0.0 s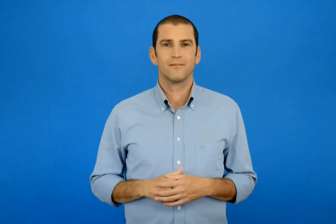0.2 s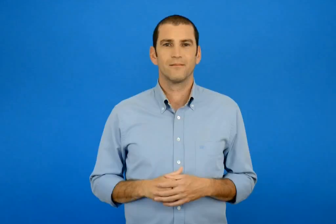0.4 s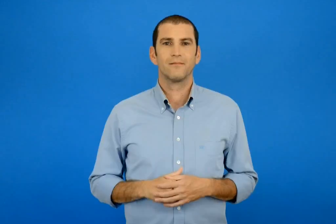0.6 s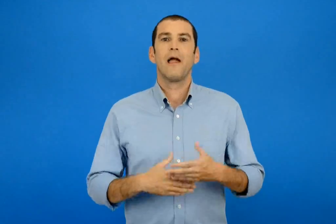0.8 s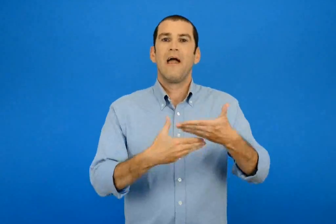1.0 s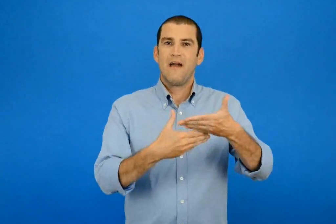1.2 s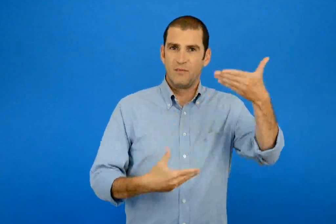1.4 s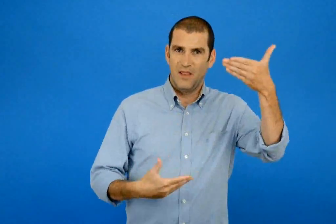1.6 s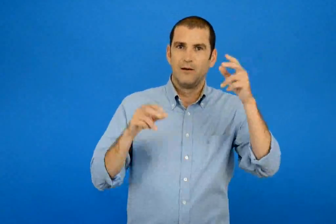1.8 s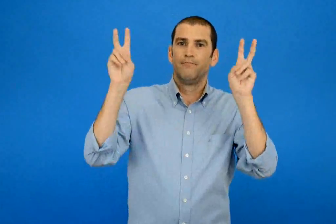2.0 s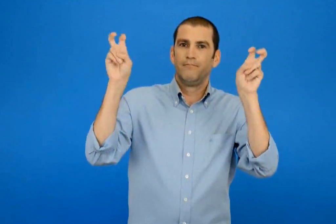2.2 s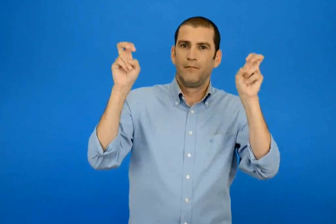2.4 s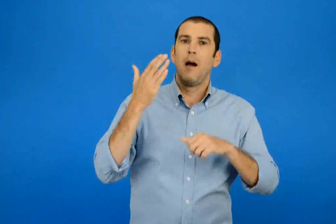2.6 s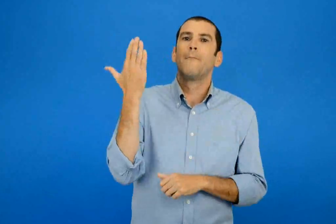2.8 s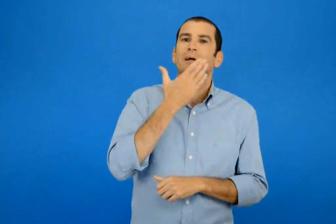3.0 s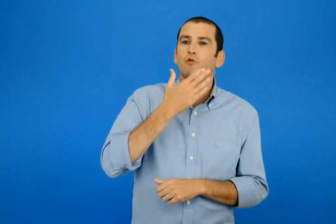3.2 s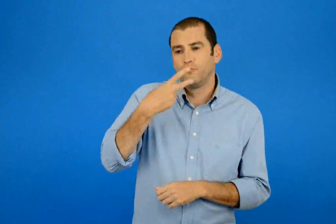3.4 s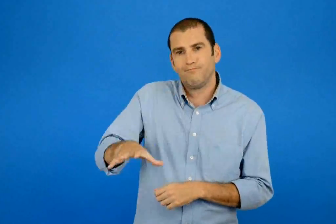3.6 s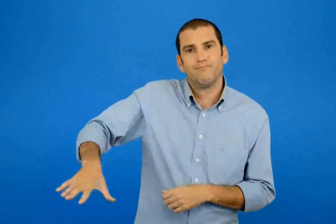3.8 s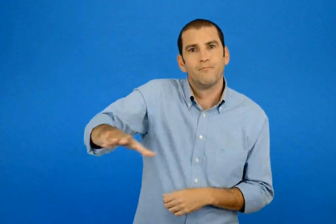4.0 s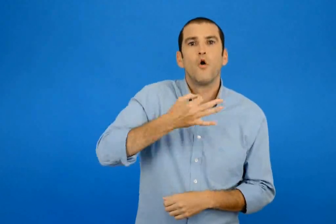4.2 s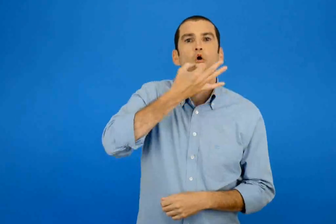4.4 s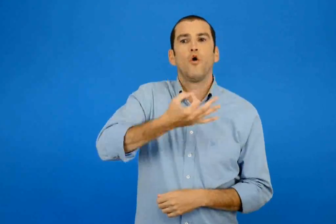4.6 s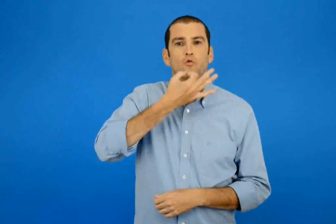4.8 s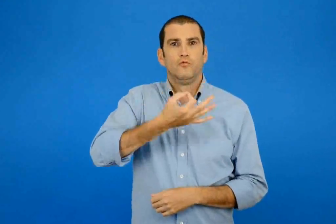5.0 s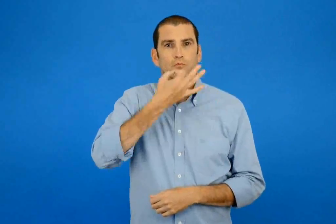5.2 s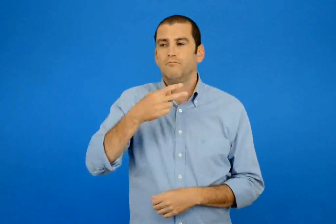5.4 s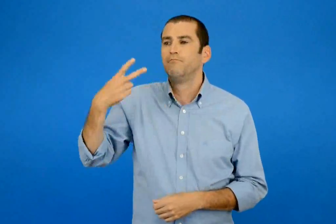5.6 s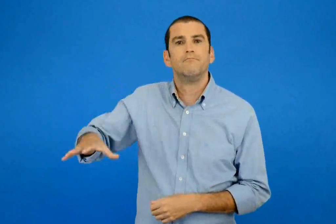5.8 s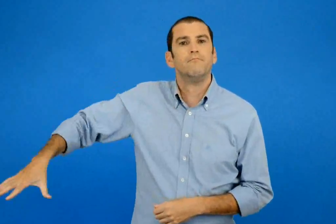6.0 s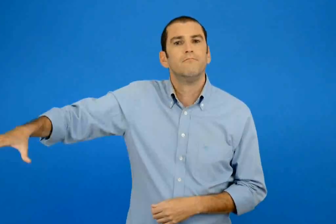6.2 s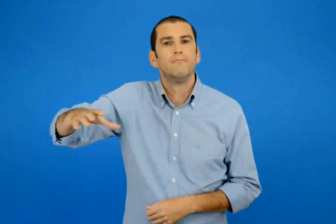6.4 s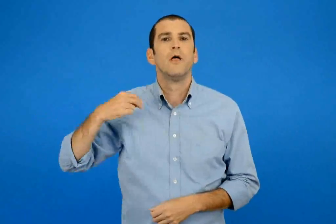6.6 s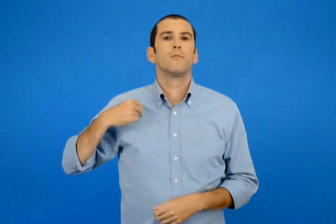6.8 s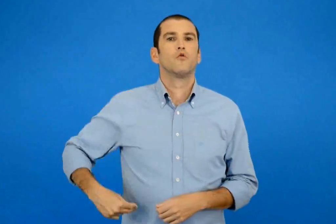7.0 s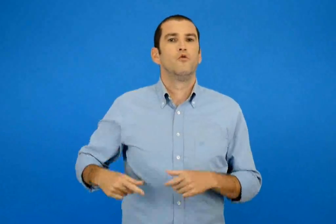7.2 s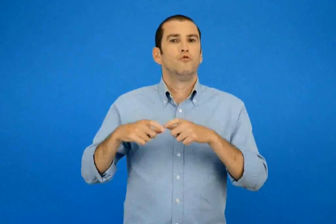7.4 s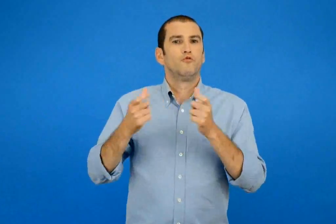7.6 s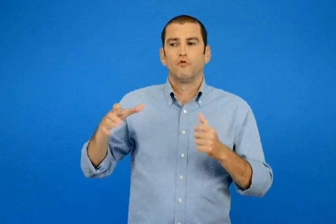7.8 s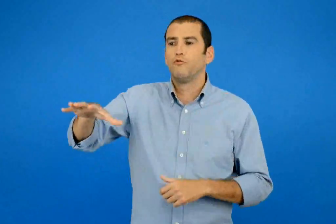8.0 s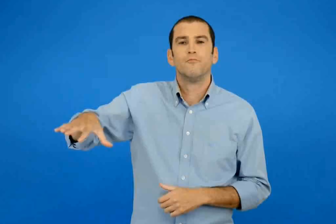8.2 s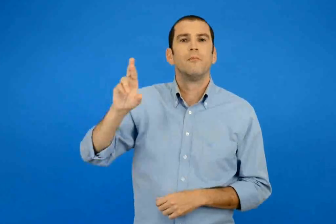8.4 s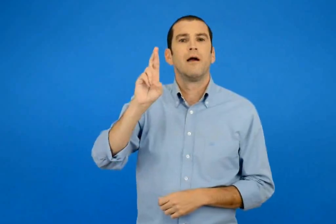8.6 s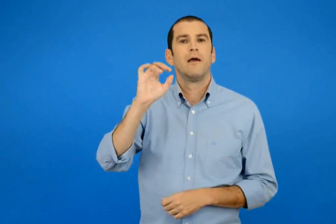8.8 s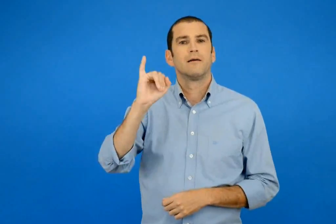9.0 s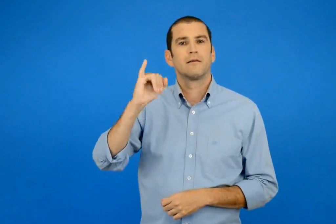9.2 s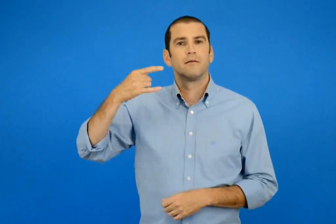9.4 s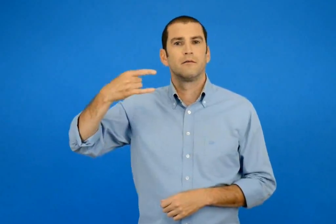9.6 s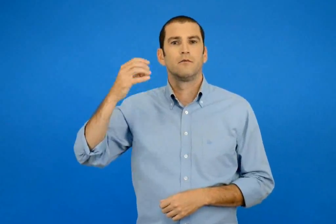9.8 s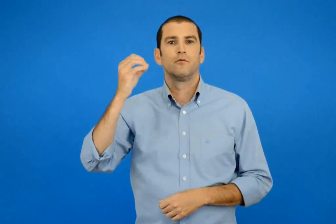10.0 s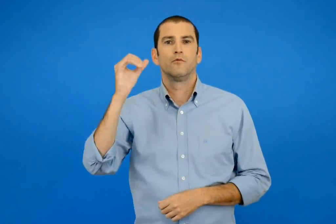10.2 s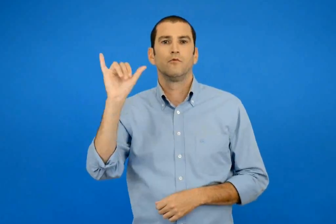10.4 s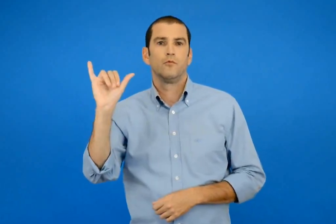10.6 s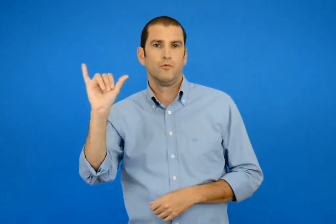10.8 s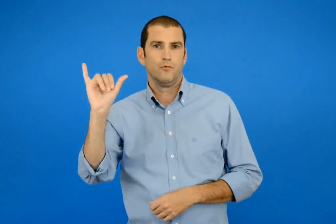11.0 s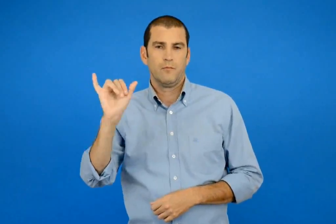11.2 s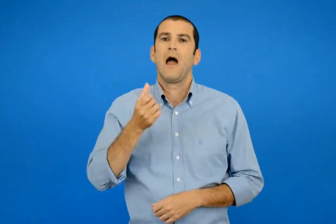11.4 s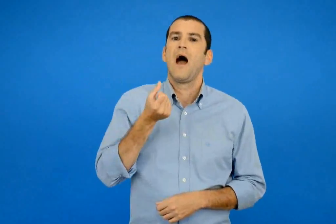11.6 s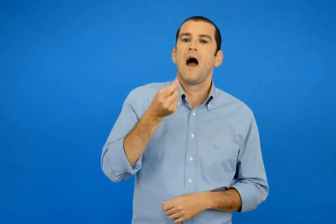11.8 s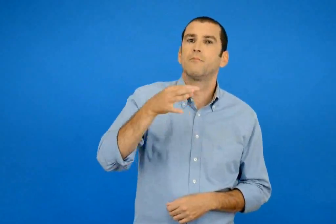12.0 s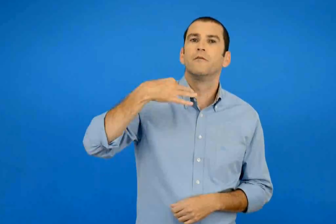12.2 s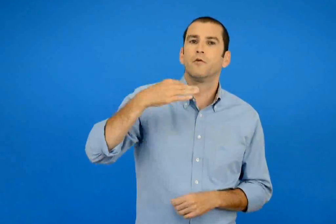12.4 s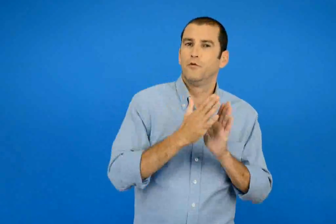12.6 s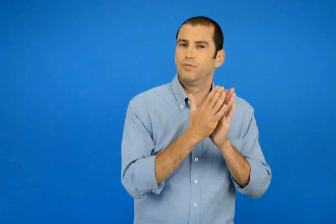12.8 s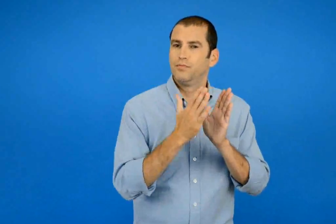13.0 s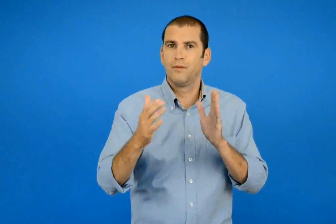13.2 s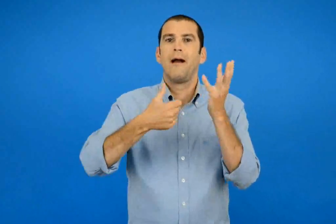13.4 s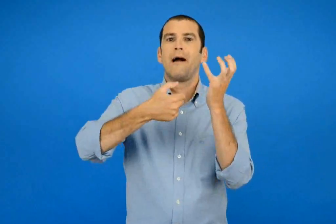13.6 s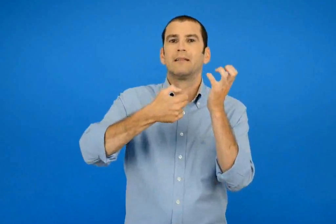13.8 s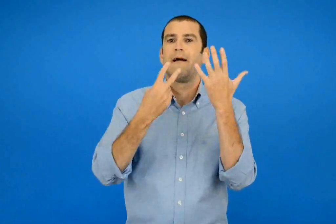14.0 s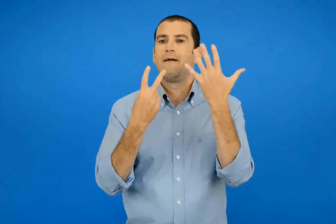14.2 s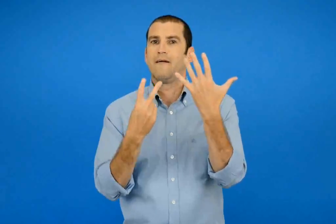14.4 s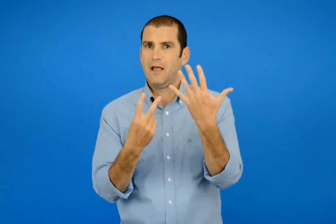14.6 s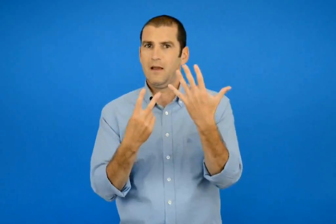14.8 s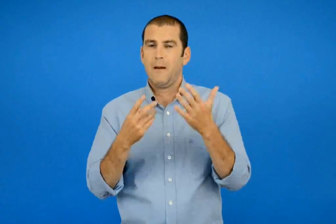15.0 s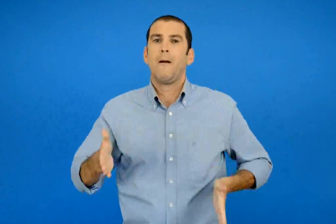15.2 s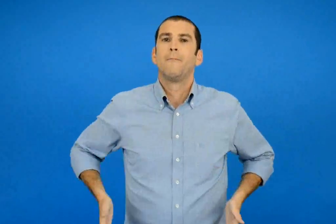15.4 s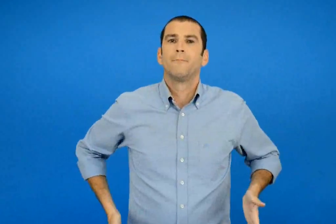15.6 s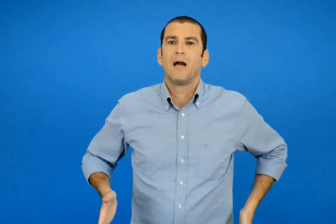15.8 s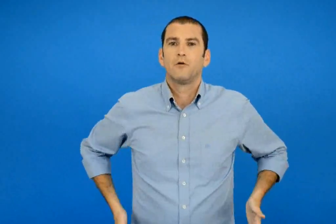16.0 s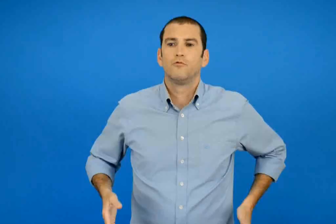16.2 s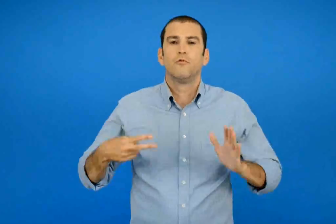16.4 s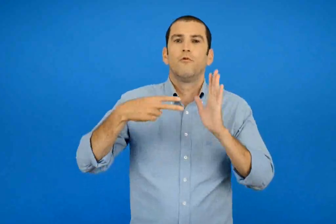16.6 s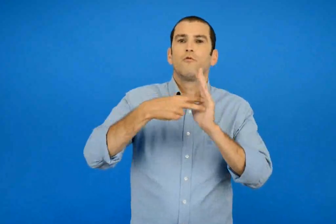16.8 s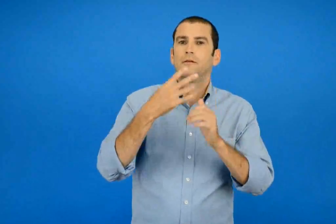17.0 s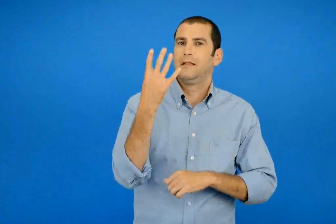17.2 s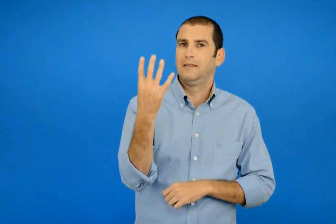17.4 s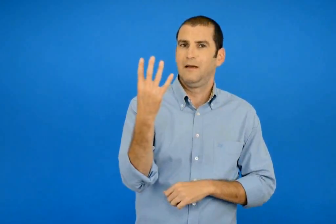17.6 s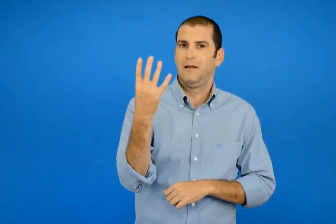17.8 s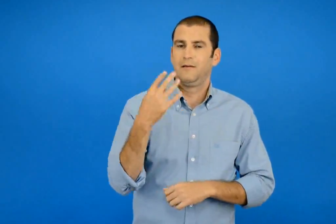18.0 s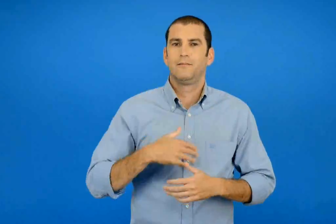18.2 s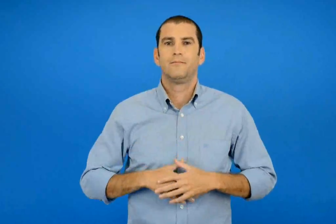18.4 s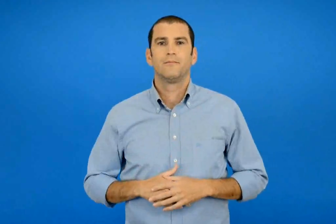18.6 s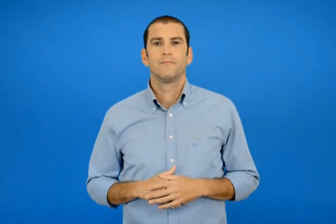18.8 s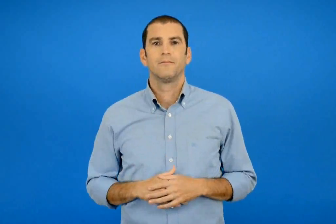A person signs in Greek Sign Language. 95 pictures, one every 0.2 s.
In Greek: εφημερίδα μαθητικός λόγος του δημοτικού σχολείου ραΐζου αρ φύλλου 67 μάρτιος 2004
